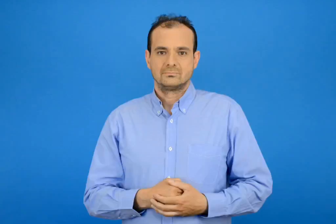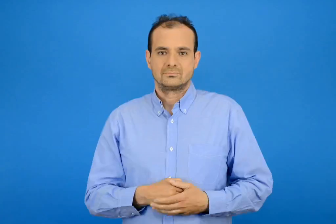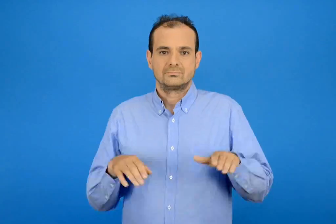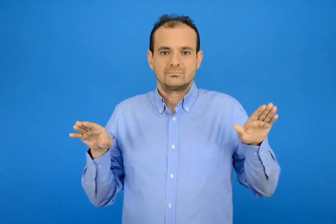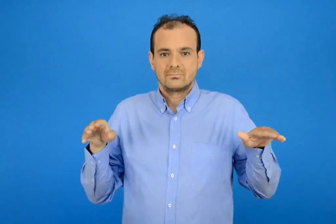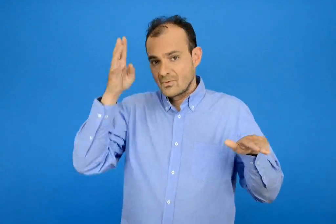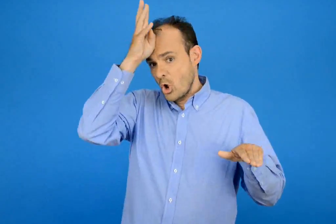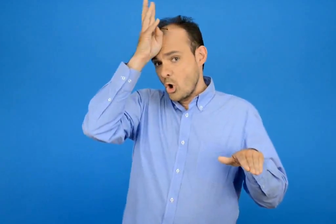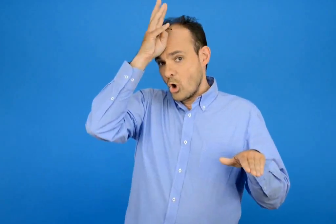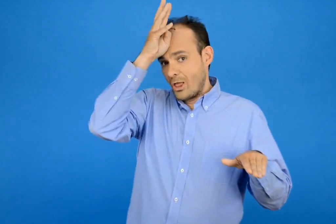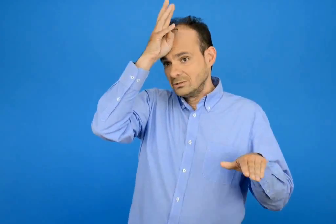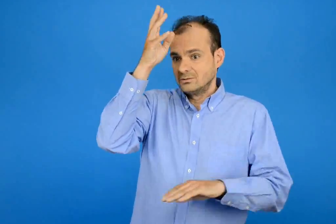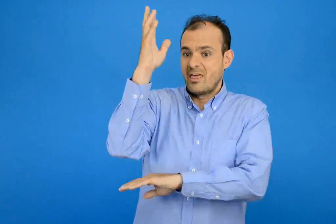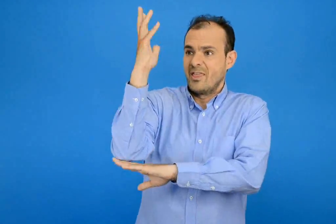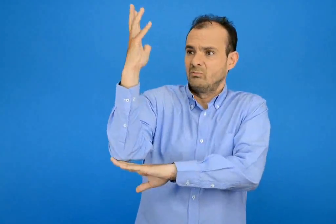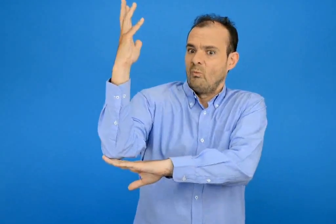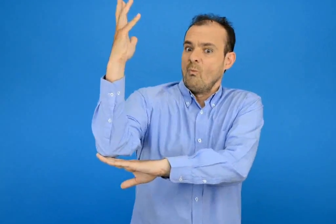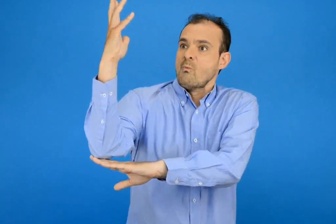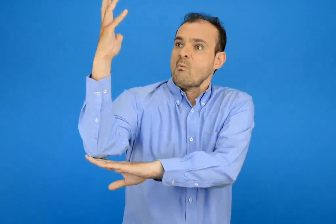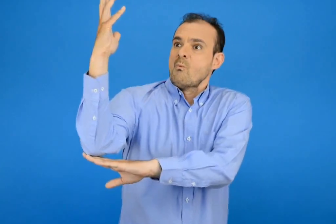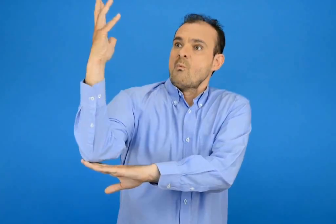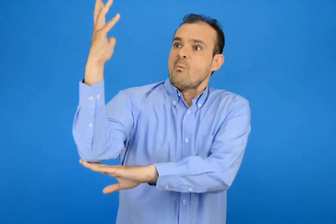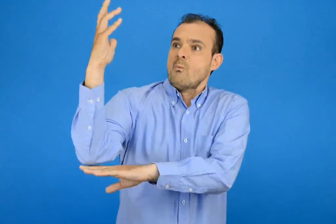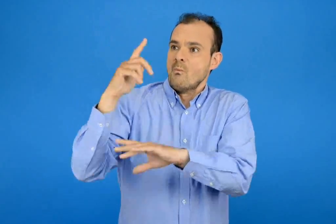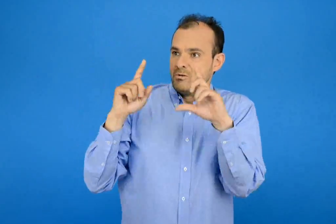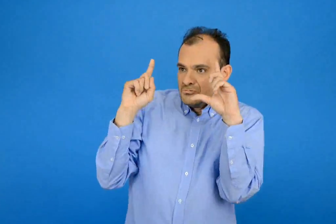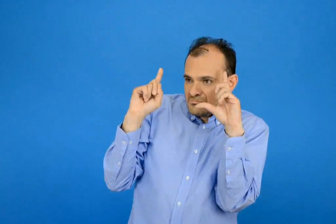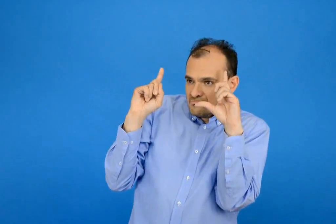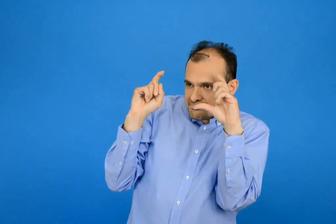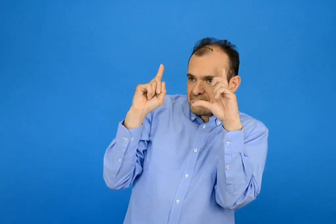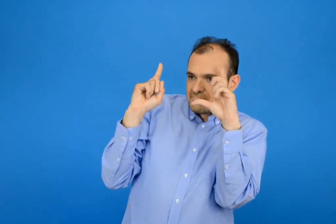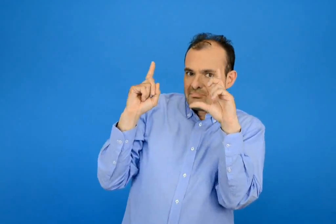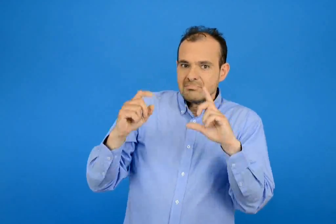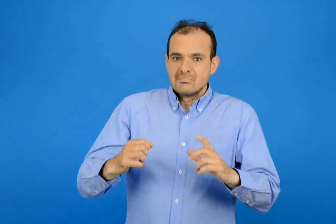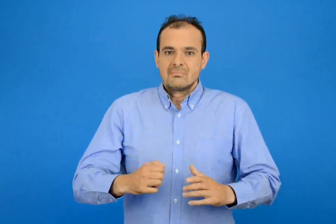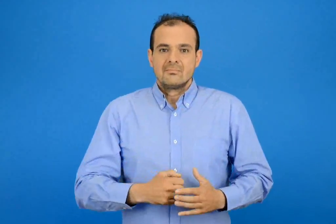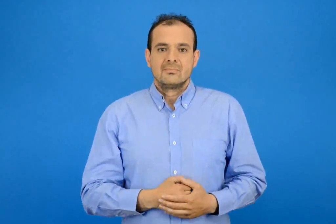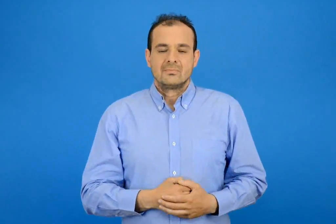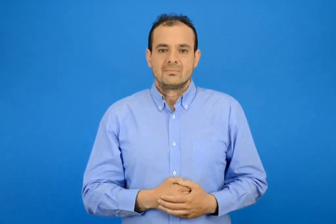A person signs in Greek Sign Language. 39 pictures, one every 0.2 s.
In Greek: ο κόκορας φωτογραφίζει το ψηλό δέντρο
